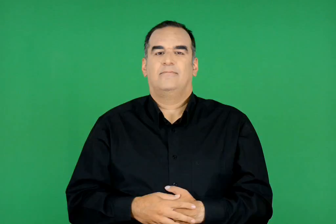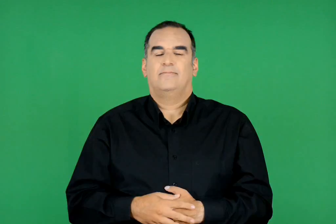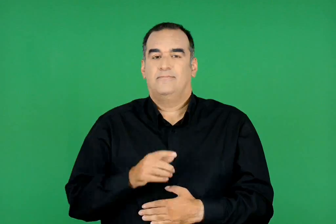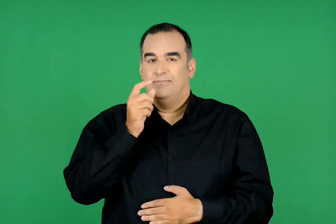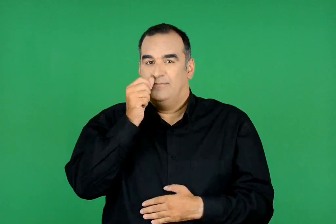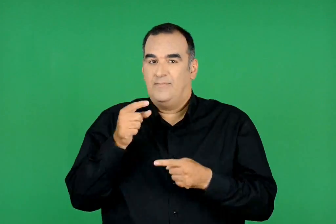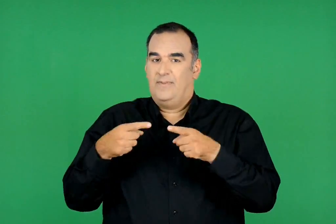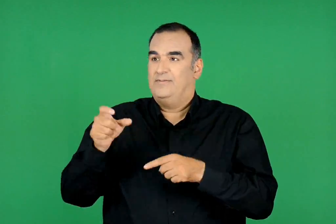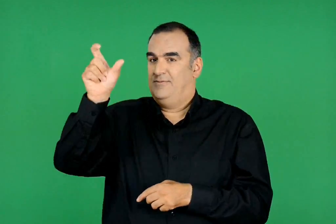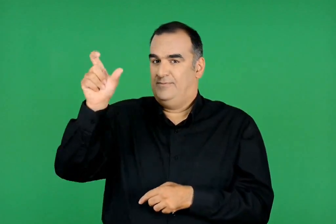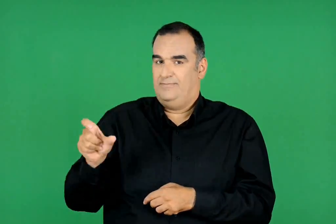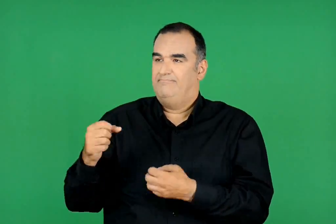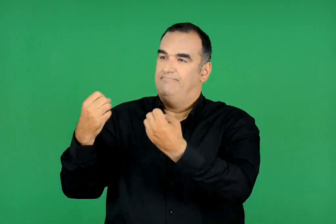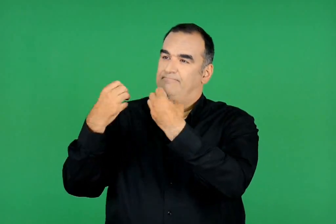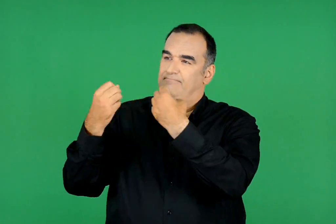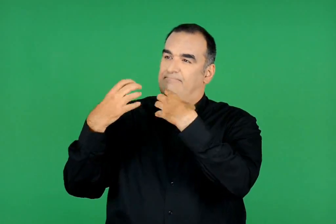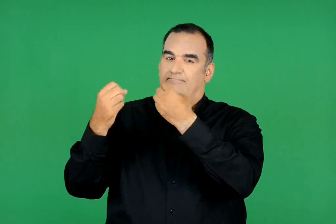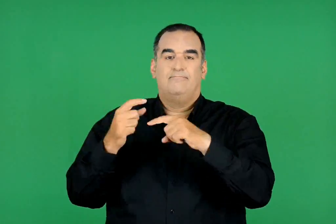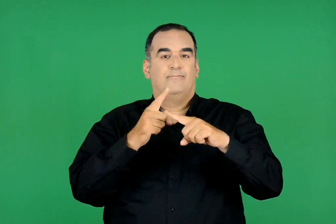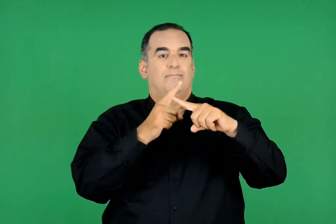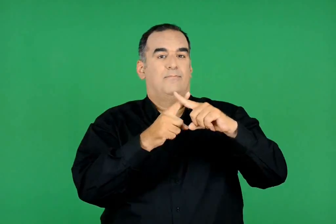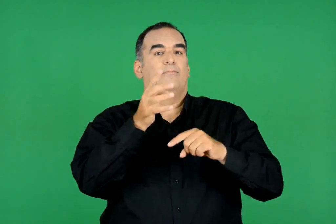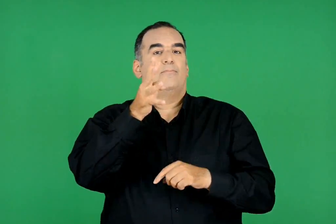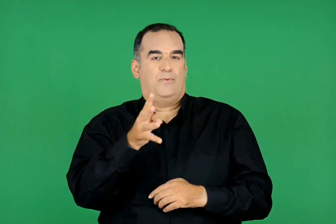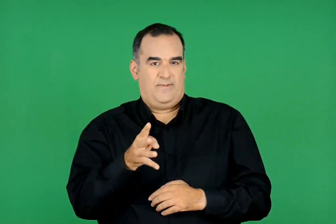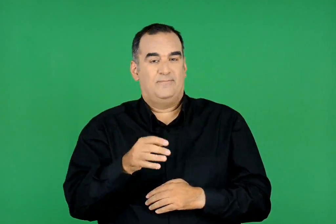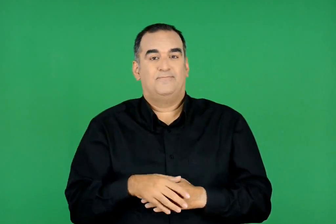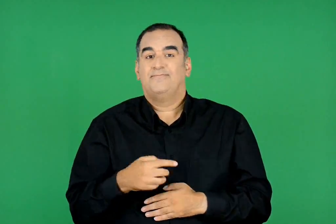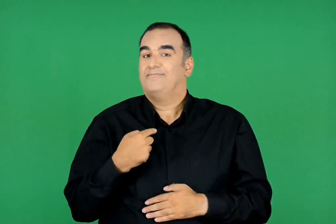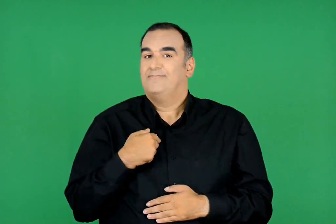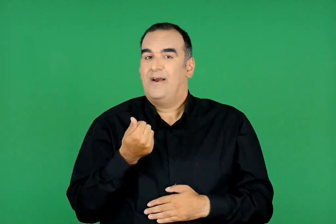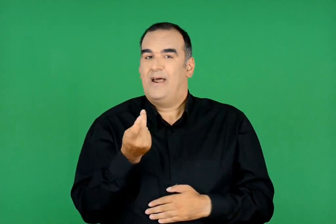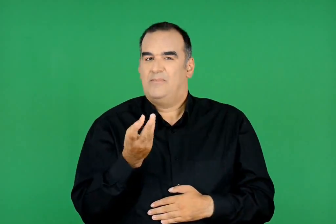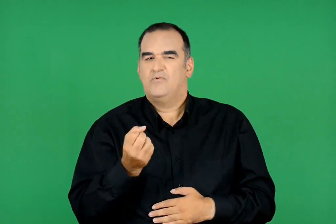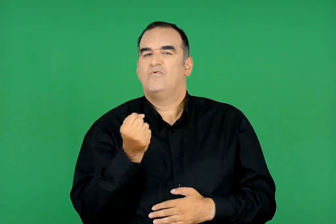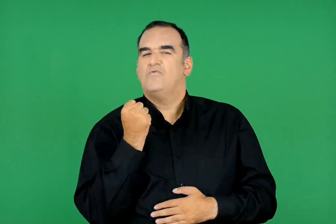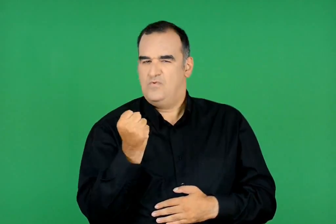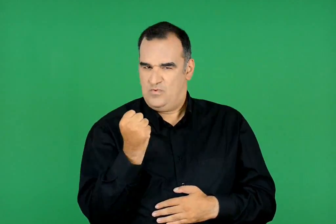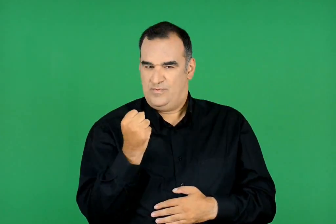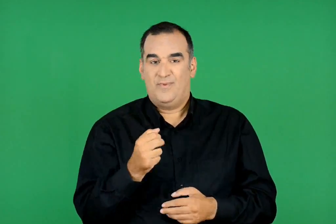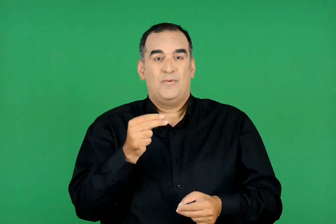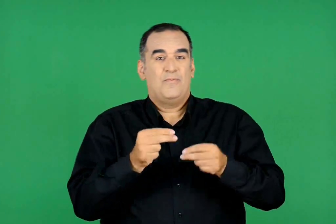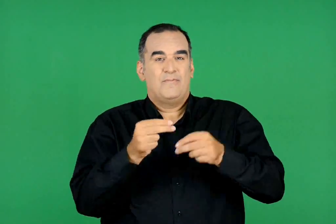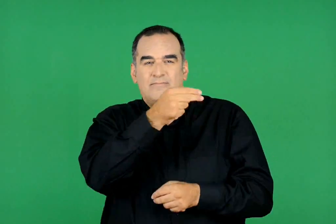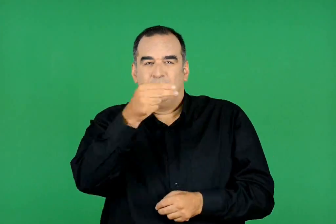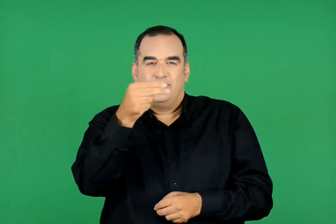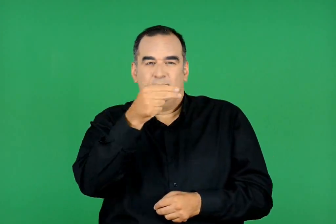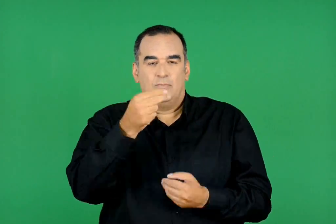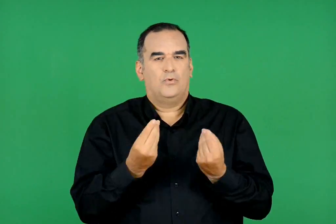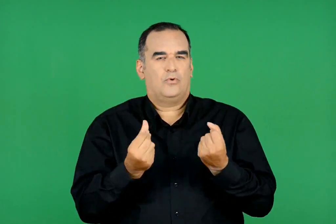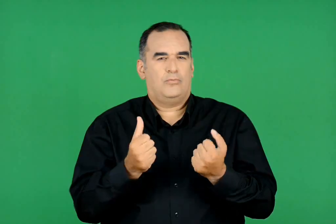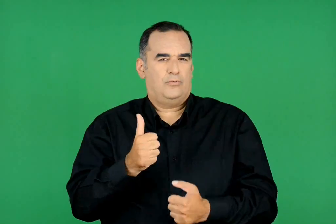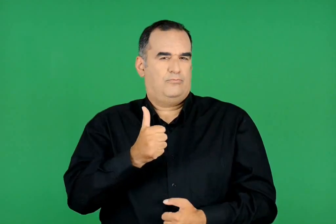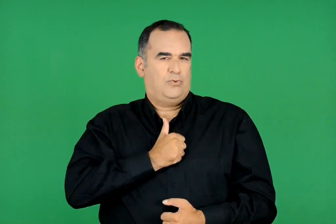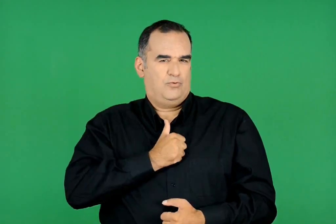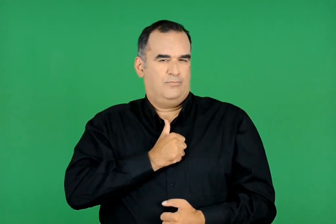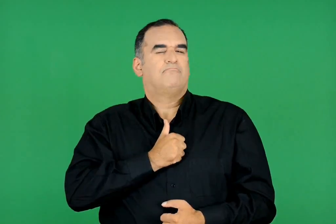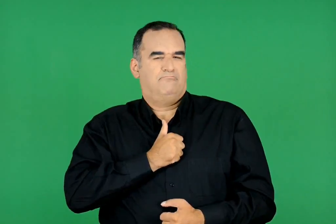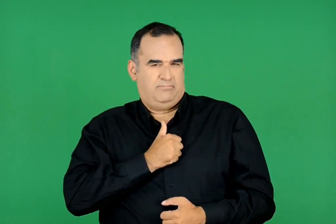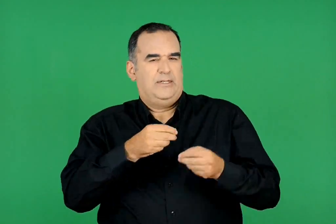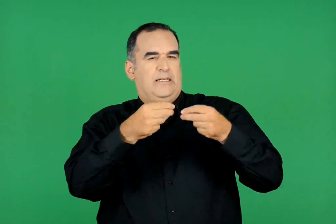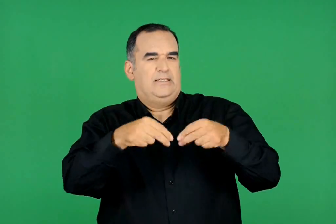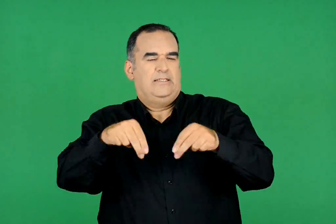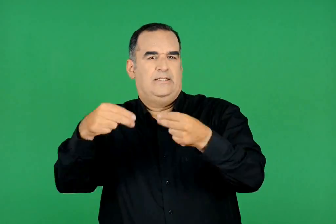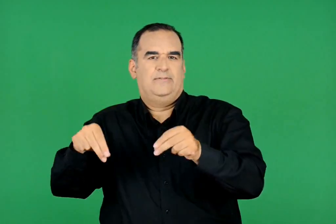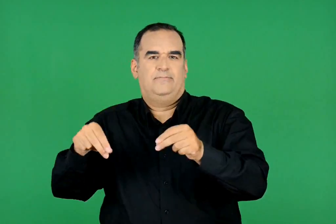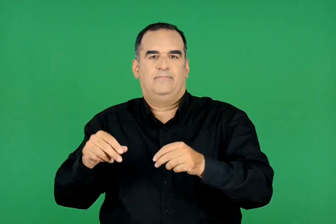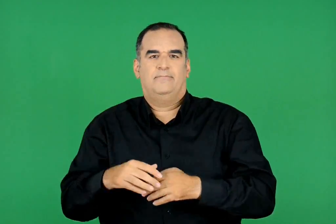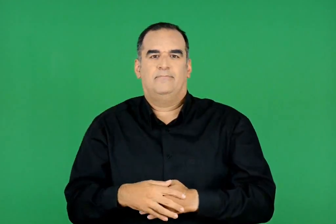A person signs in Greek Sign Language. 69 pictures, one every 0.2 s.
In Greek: ο δάσκαλος μου έμαθε την προπαίδεια κι ήμουν τόσο άσος στην αριθμητική που τα έβρισκα με δικό μου τρόπο τα προβλήματα
